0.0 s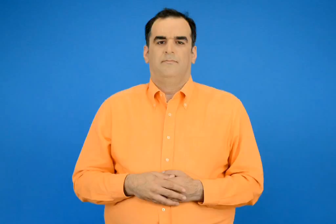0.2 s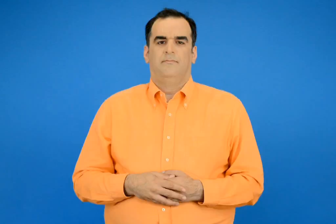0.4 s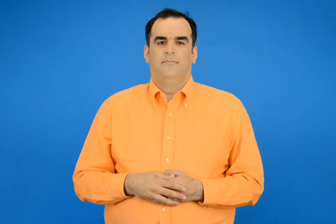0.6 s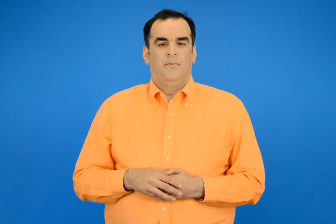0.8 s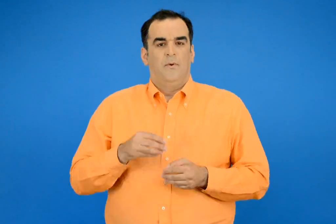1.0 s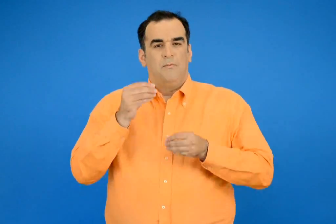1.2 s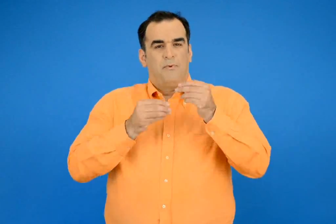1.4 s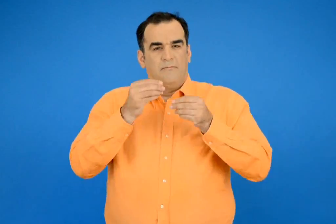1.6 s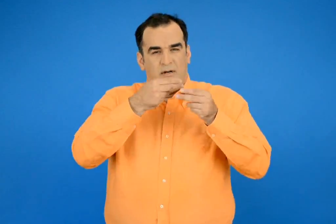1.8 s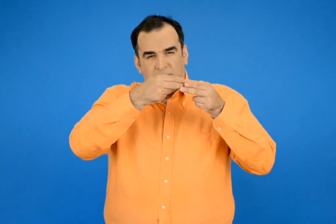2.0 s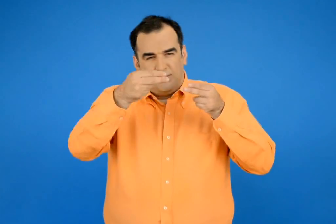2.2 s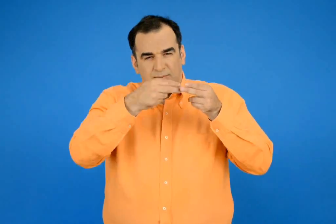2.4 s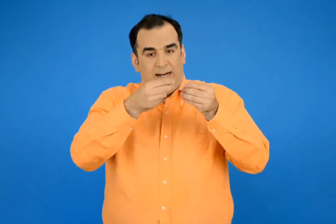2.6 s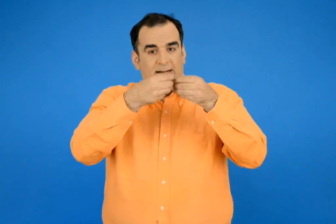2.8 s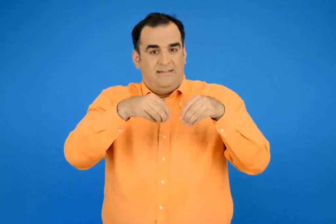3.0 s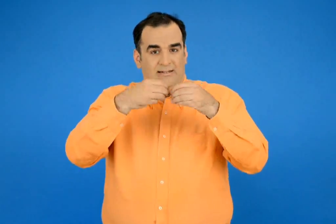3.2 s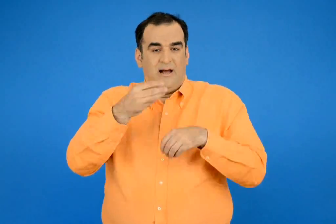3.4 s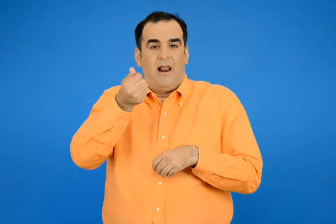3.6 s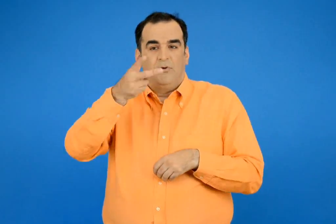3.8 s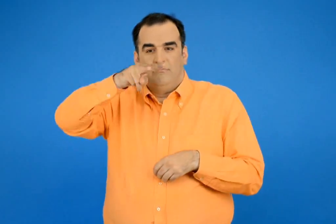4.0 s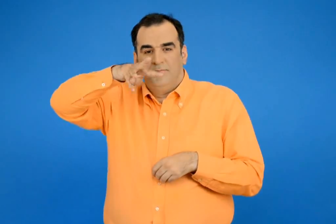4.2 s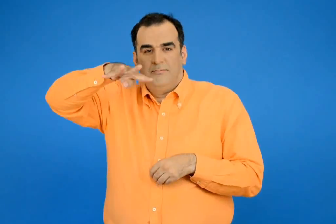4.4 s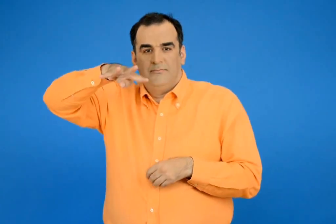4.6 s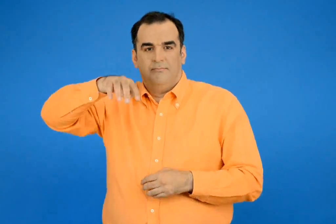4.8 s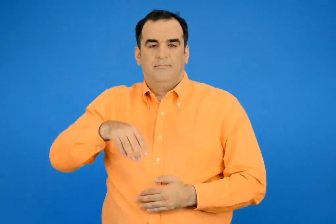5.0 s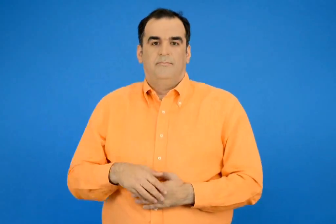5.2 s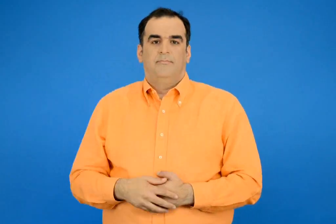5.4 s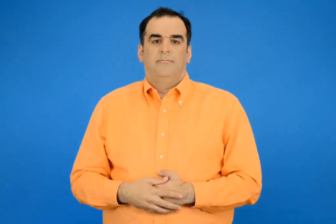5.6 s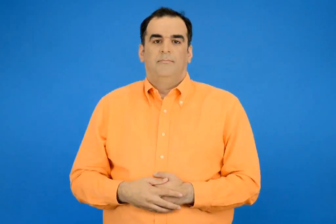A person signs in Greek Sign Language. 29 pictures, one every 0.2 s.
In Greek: λύνω προβλήματα με μεγάλους αριθμούς
